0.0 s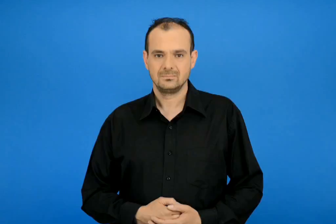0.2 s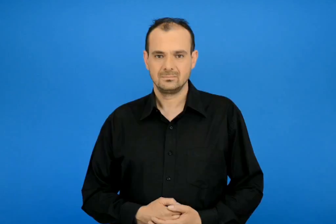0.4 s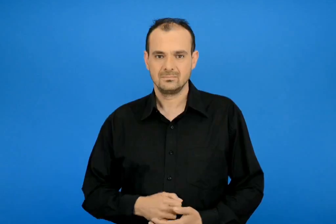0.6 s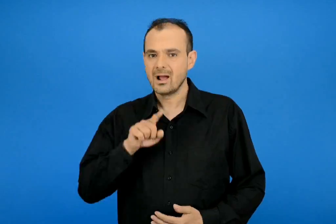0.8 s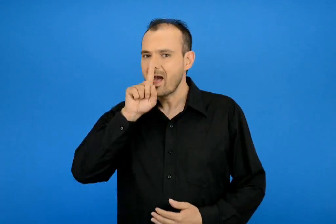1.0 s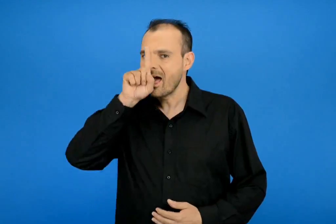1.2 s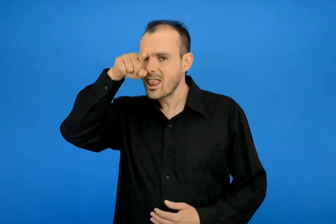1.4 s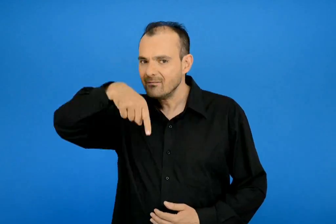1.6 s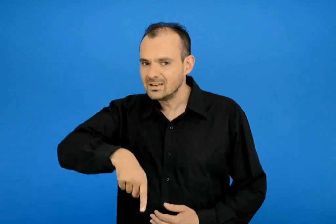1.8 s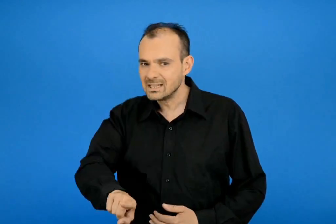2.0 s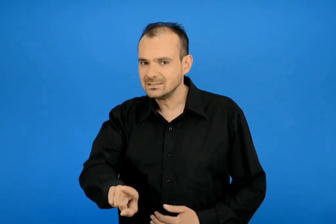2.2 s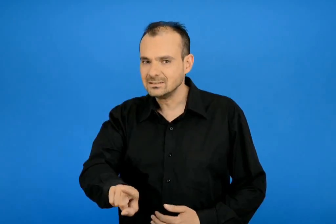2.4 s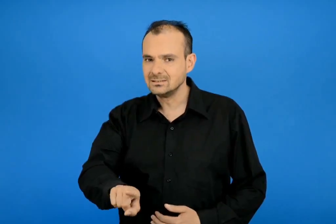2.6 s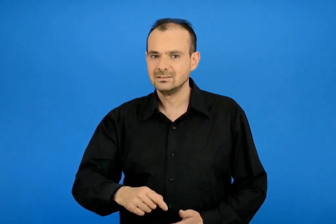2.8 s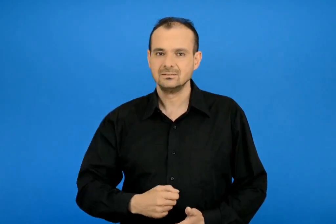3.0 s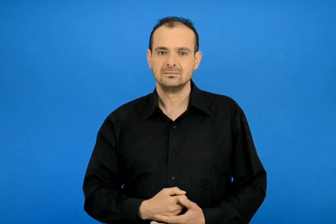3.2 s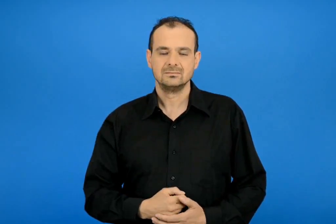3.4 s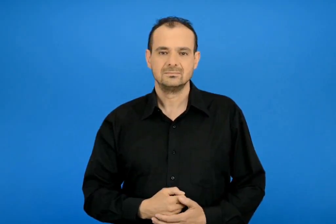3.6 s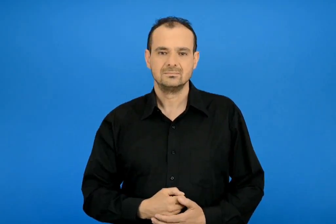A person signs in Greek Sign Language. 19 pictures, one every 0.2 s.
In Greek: ο ελέφαντας
